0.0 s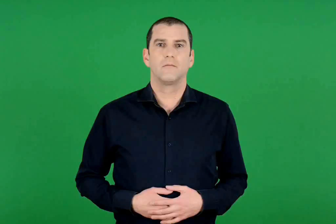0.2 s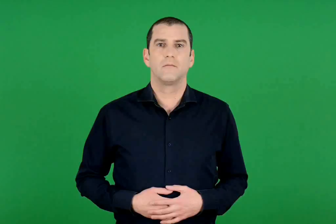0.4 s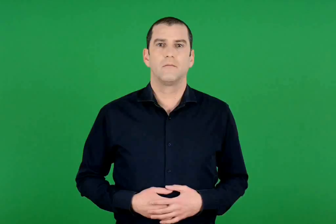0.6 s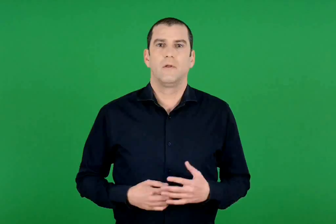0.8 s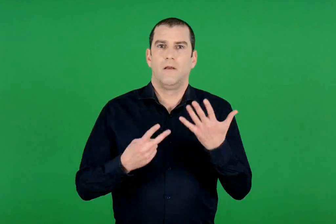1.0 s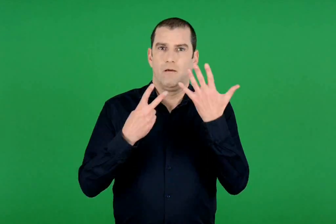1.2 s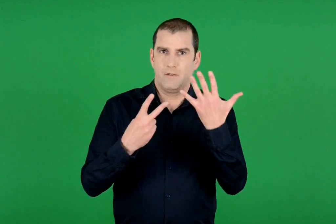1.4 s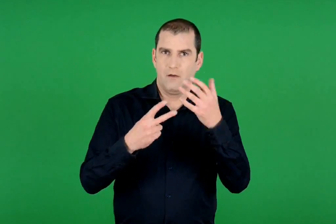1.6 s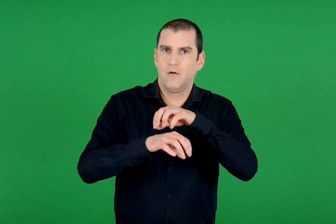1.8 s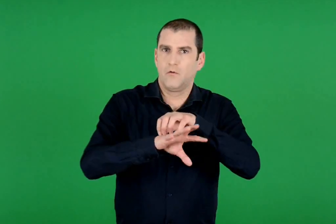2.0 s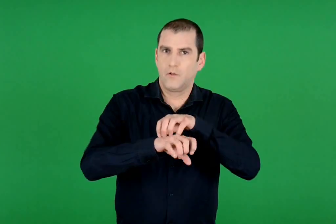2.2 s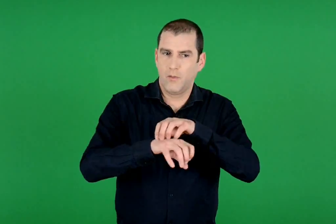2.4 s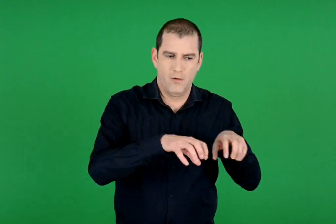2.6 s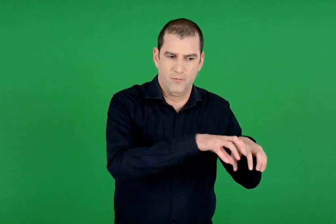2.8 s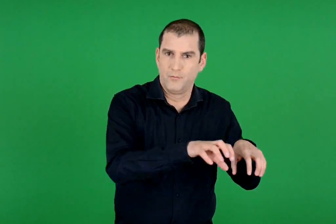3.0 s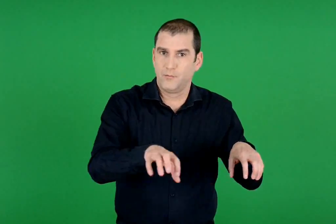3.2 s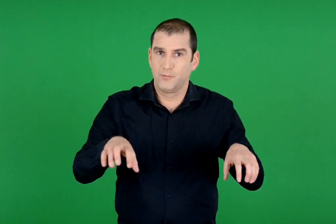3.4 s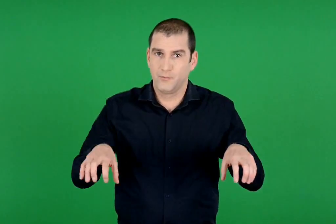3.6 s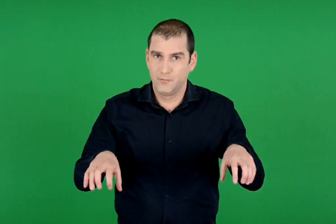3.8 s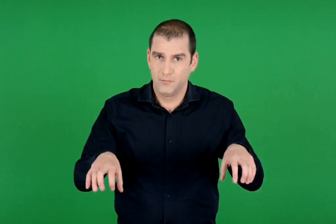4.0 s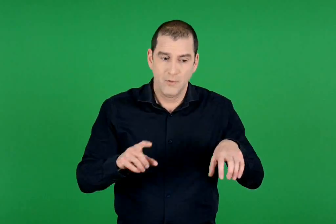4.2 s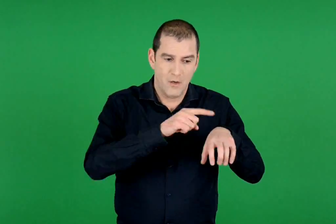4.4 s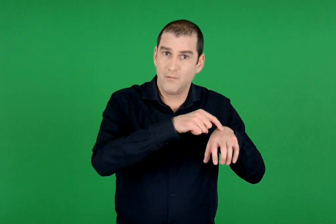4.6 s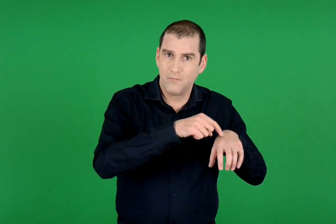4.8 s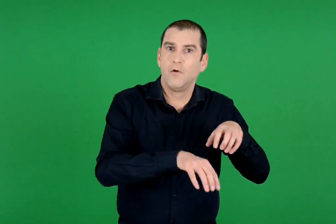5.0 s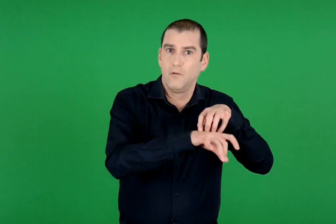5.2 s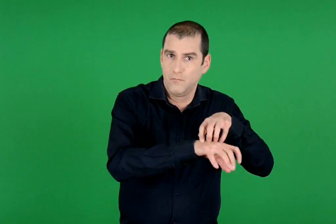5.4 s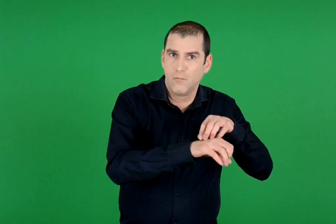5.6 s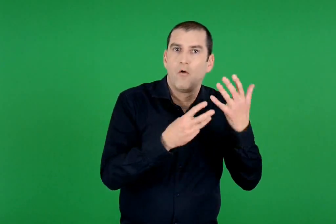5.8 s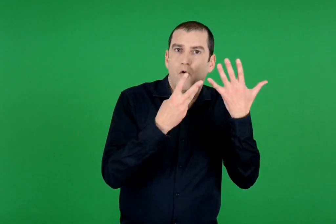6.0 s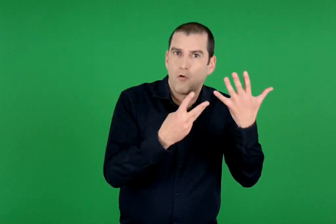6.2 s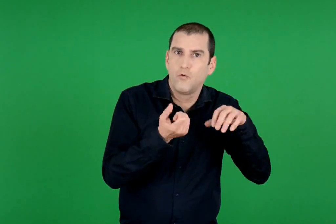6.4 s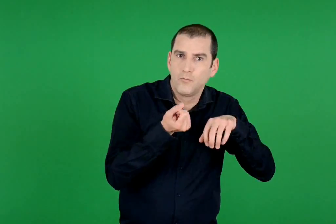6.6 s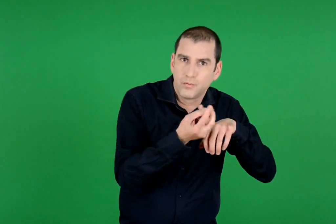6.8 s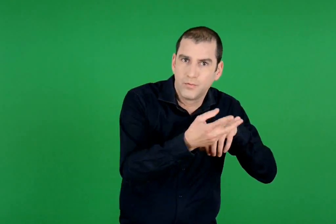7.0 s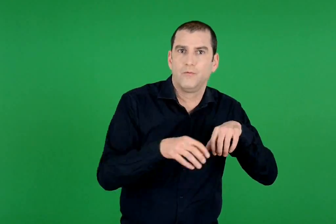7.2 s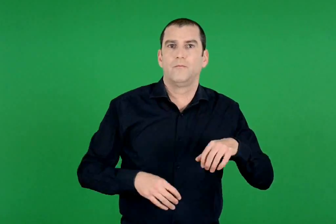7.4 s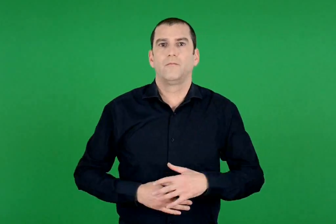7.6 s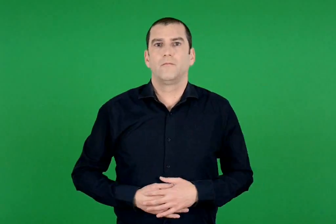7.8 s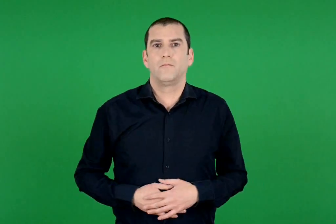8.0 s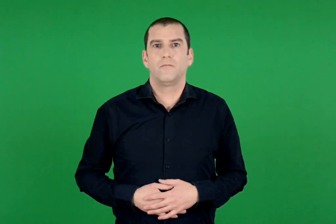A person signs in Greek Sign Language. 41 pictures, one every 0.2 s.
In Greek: 7 χταπόδια με 8 πόδια το καθένα
